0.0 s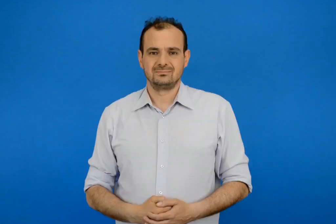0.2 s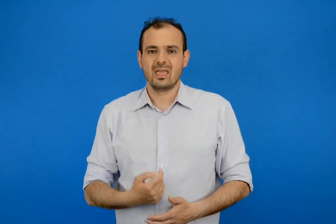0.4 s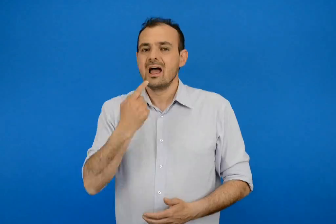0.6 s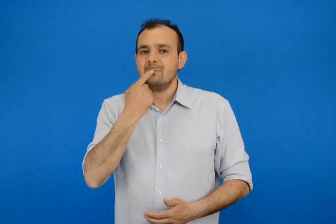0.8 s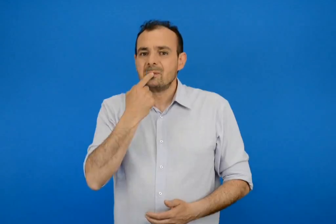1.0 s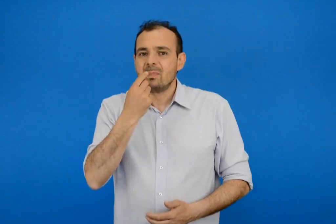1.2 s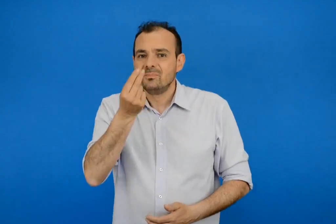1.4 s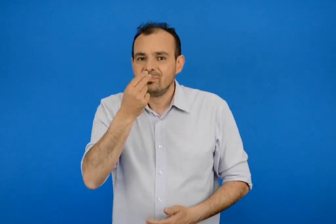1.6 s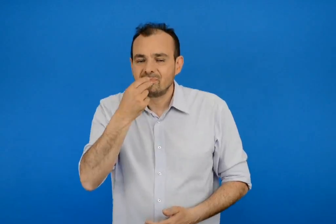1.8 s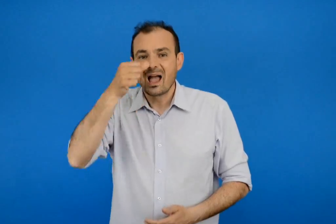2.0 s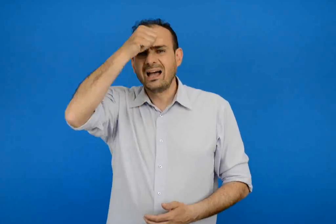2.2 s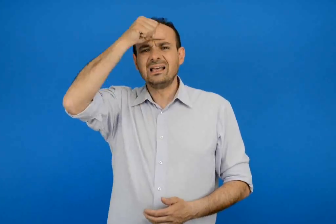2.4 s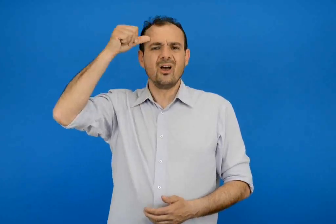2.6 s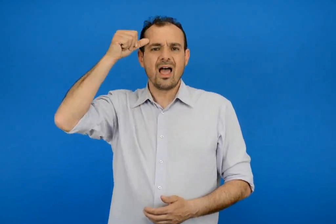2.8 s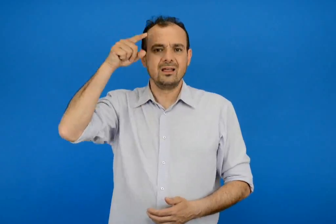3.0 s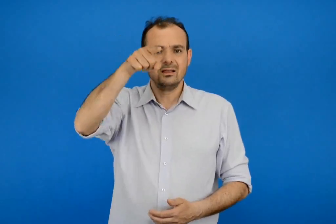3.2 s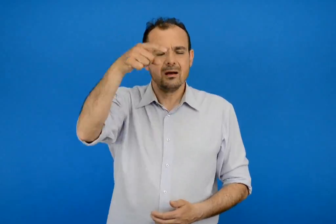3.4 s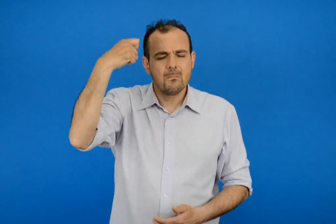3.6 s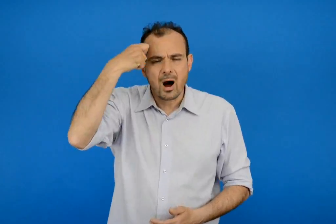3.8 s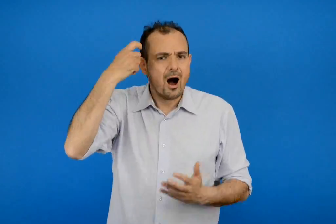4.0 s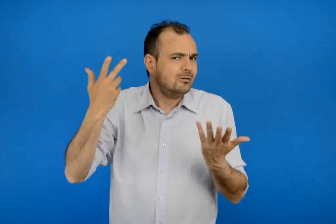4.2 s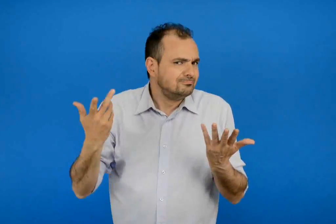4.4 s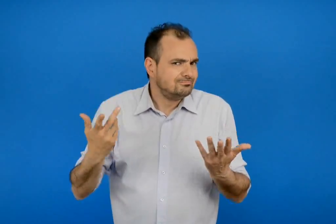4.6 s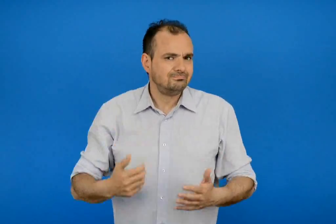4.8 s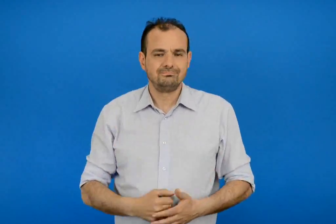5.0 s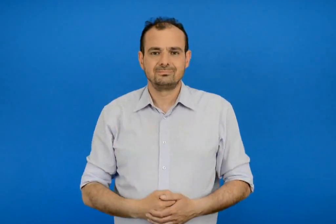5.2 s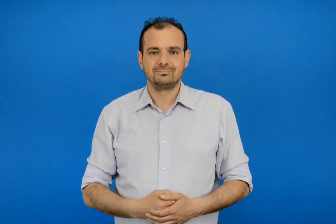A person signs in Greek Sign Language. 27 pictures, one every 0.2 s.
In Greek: ποια είναι η αγαπημένη σου καλοκαιρινή γεύση ;
